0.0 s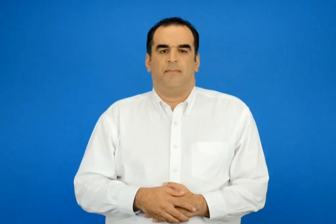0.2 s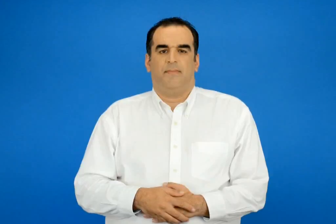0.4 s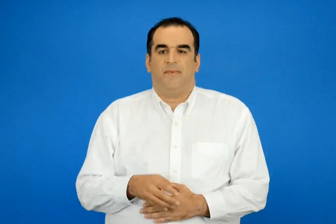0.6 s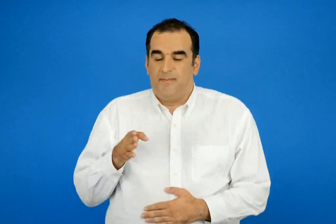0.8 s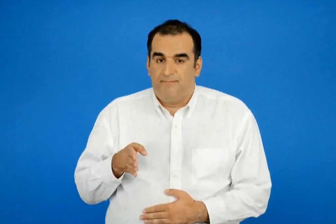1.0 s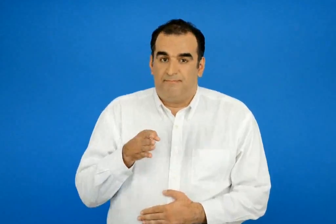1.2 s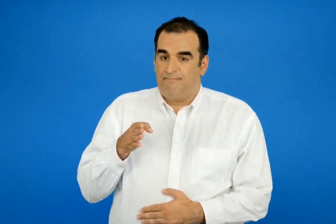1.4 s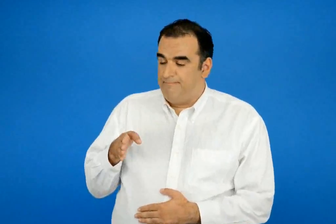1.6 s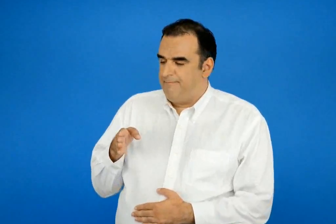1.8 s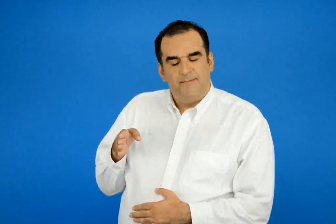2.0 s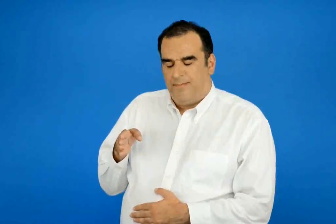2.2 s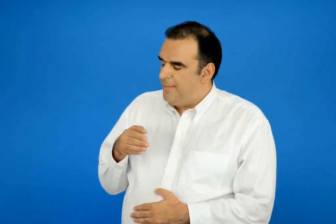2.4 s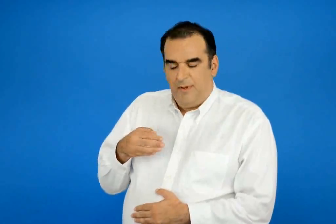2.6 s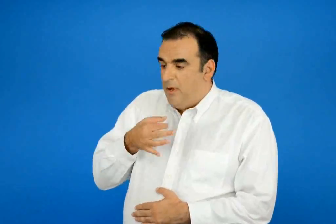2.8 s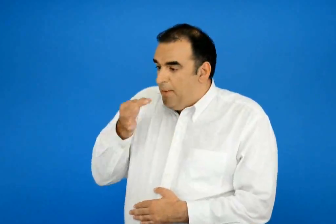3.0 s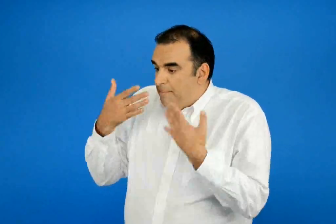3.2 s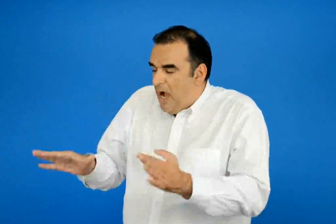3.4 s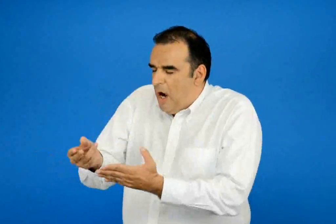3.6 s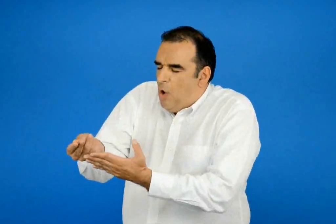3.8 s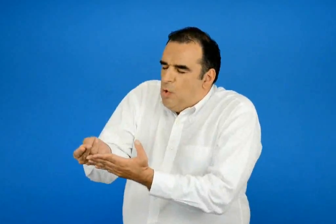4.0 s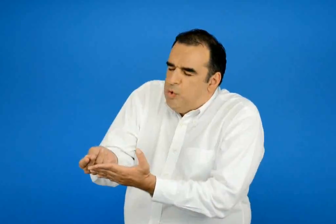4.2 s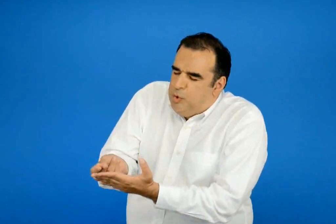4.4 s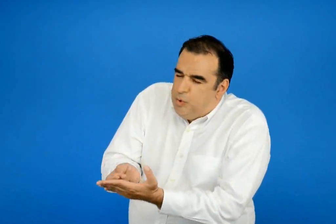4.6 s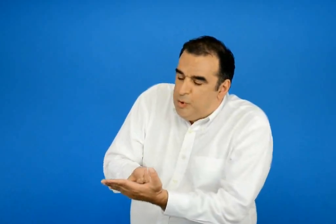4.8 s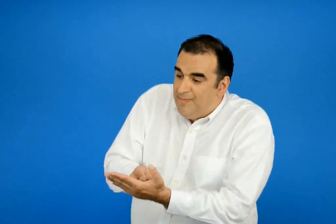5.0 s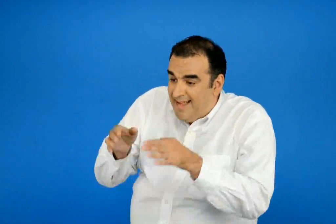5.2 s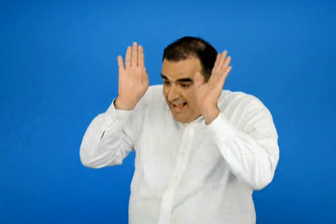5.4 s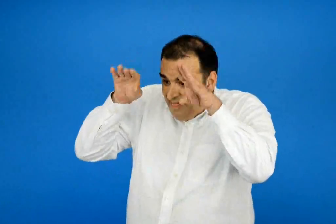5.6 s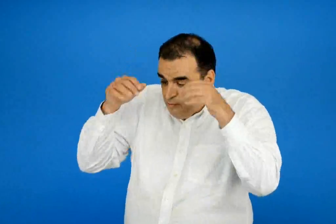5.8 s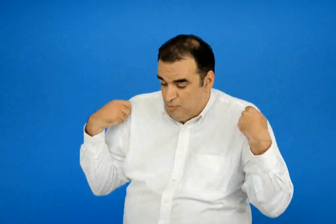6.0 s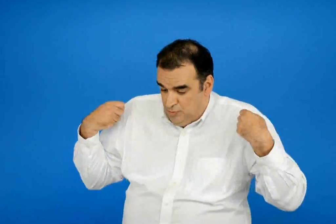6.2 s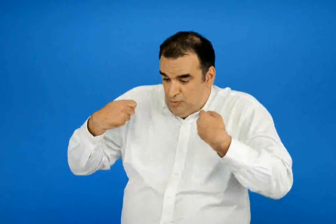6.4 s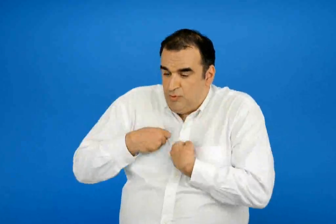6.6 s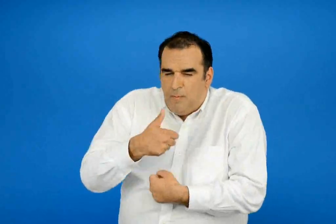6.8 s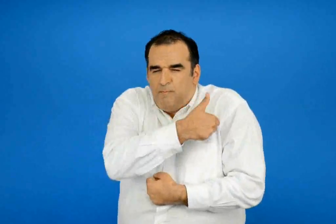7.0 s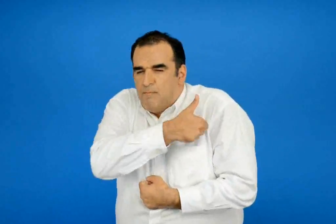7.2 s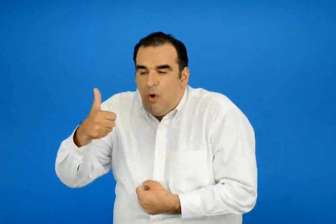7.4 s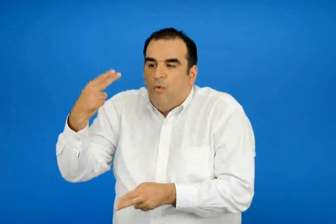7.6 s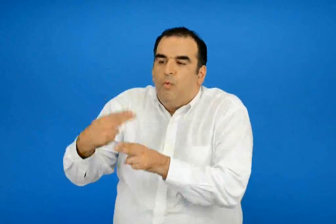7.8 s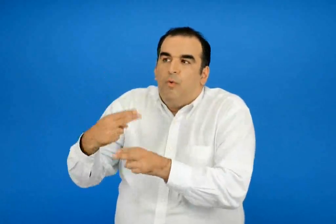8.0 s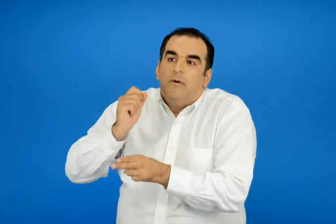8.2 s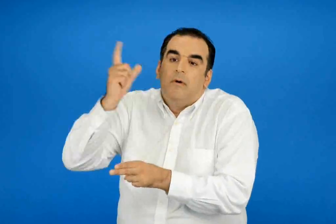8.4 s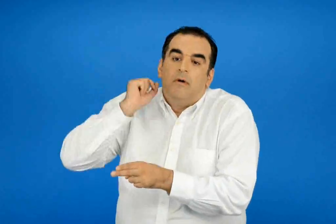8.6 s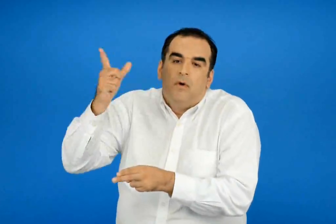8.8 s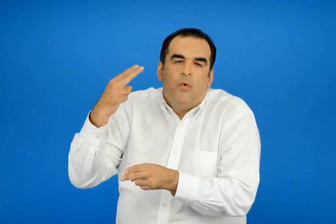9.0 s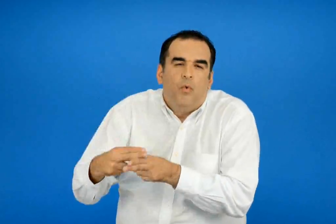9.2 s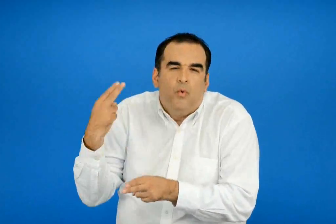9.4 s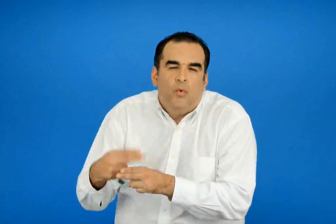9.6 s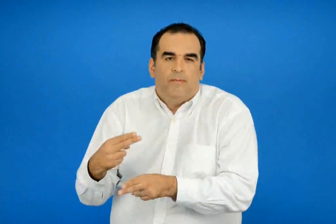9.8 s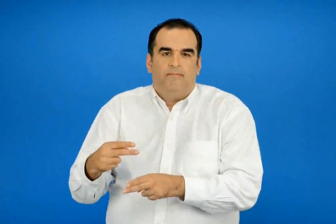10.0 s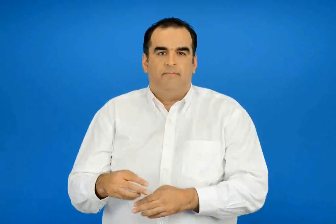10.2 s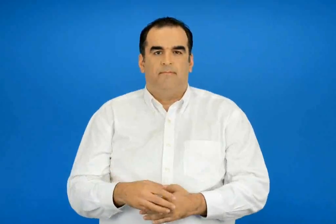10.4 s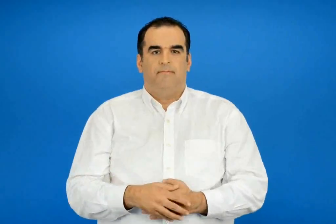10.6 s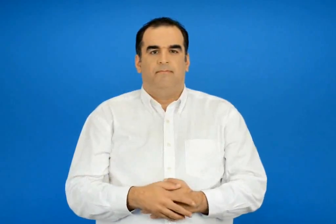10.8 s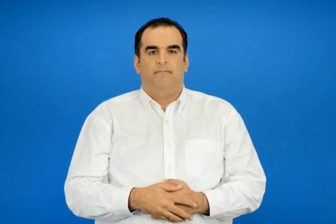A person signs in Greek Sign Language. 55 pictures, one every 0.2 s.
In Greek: καραγκιόζης σου το ωχ πει χίλιες φορές σακάκι θα φορά ο γάιδαρος μόνο στις επίσημες γιορτές
